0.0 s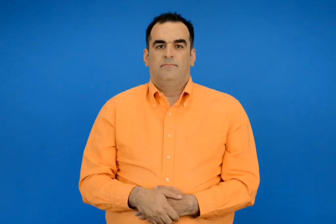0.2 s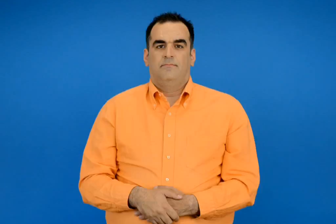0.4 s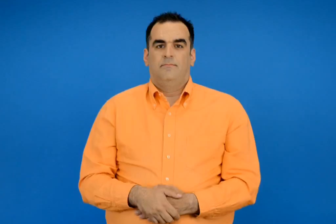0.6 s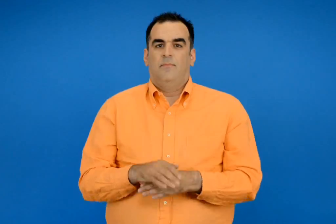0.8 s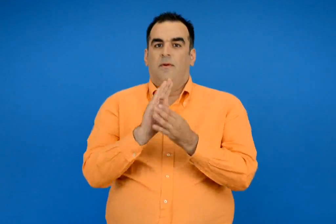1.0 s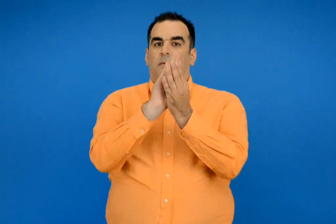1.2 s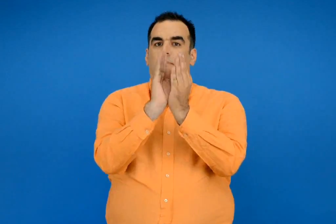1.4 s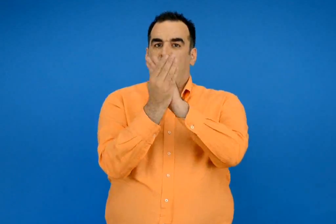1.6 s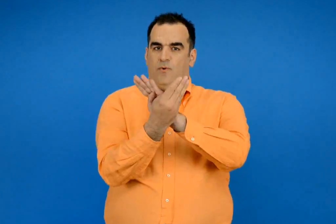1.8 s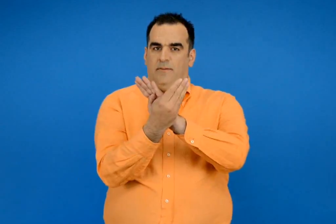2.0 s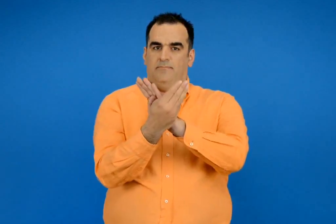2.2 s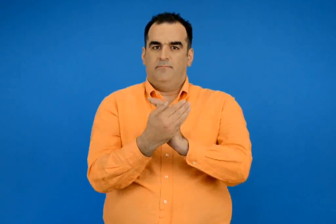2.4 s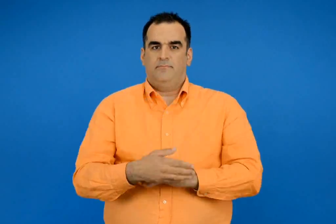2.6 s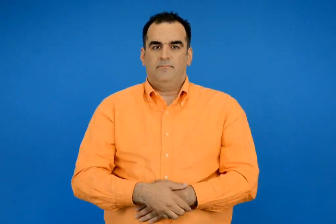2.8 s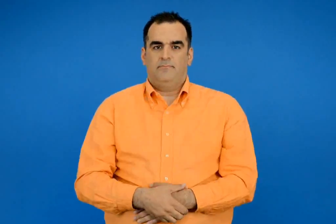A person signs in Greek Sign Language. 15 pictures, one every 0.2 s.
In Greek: παπαρούνα
